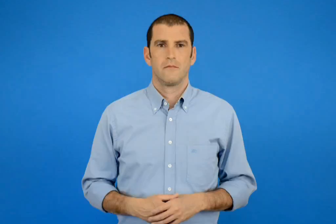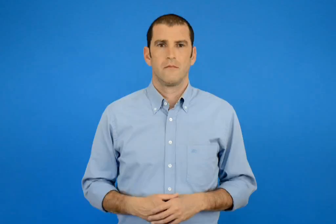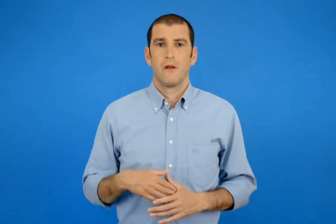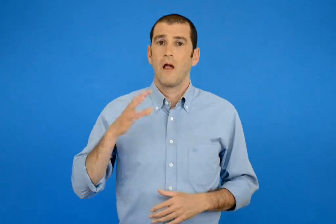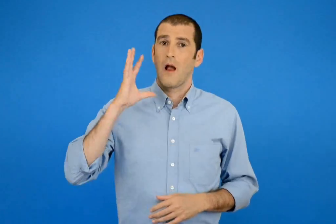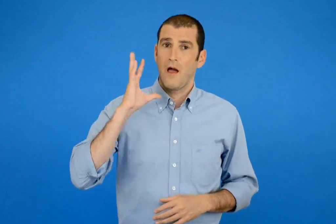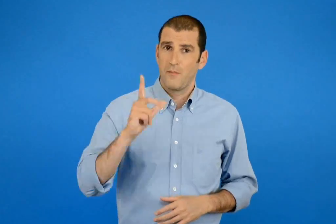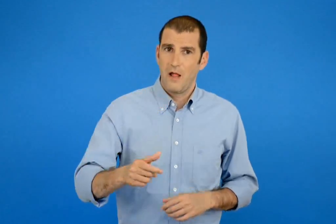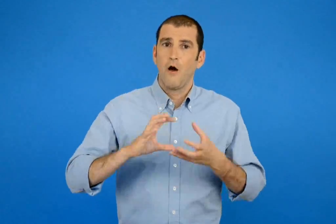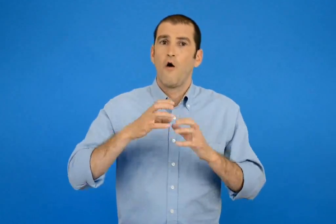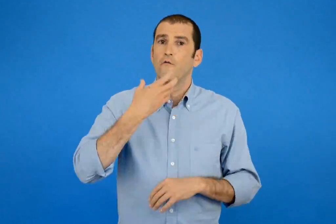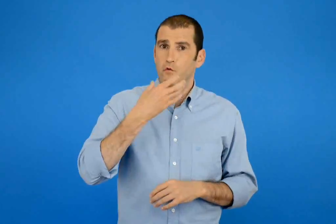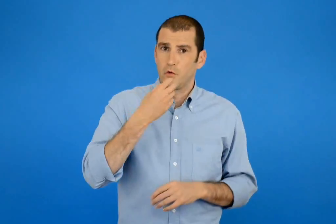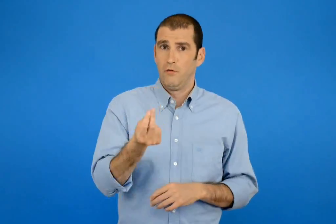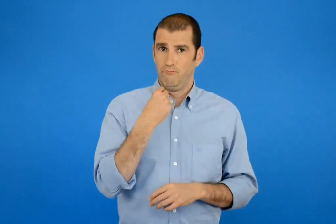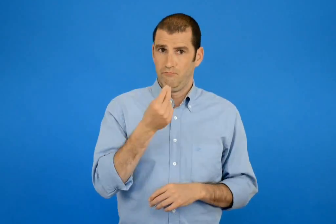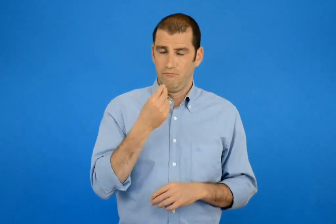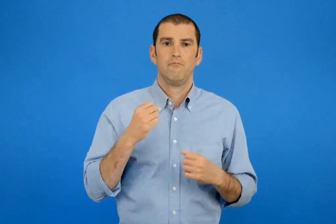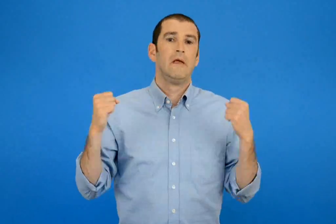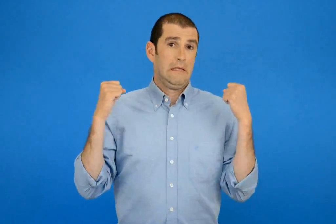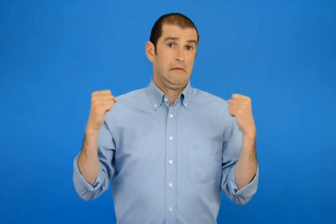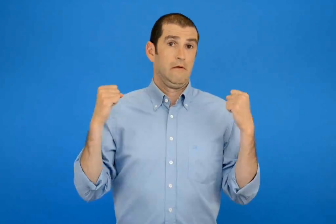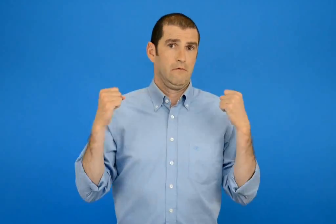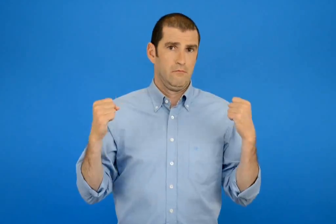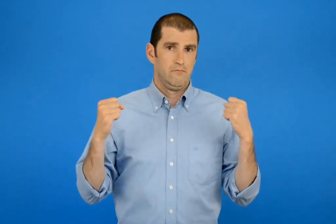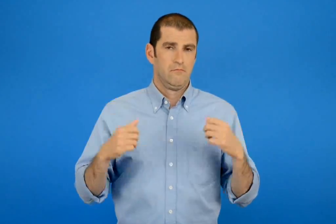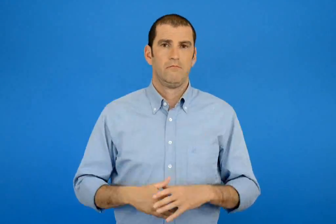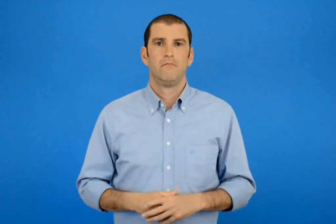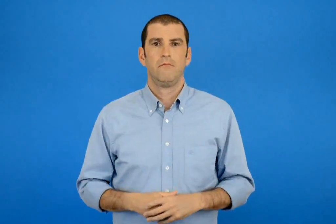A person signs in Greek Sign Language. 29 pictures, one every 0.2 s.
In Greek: είναι πολύ υγιεινό να τρώμε κάθε μέρα φρούτα
